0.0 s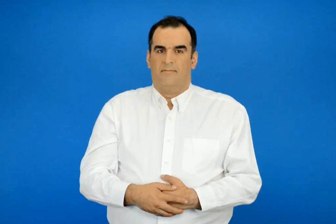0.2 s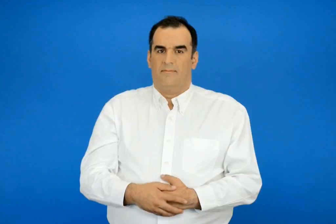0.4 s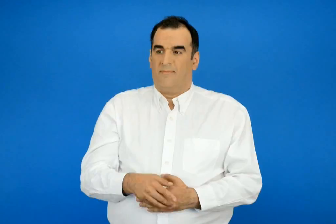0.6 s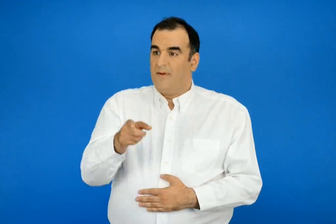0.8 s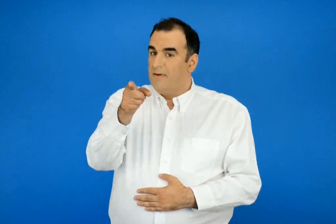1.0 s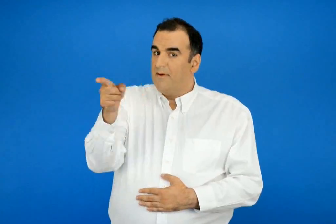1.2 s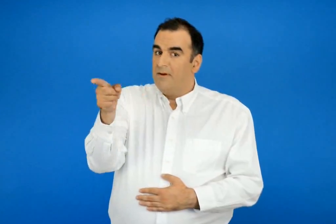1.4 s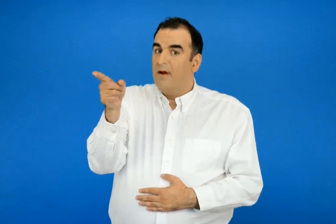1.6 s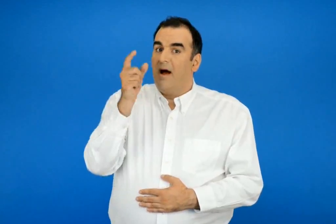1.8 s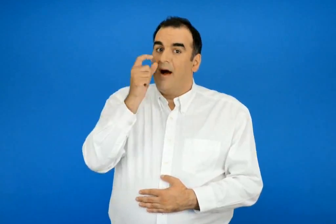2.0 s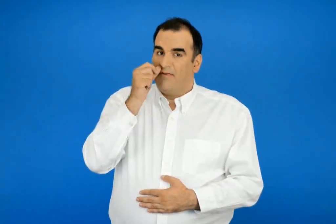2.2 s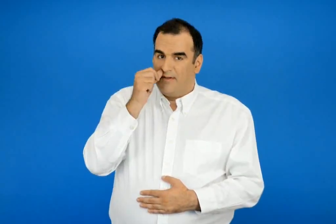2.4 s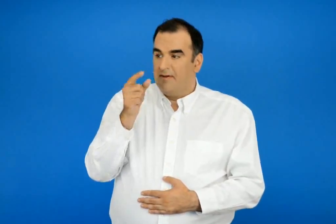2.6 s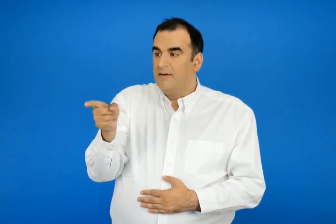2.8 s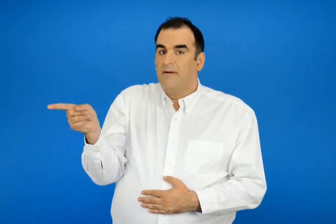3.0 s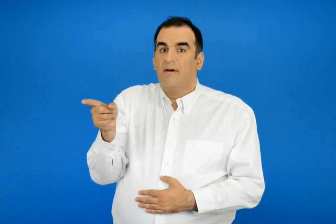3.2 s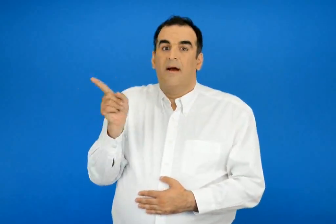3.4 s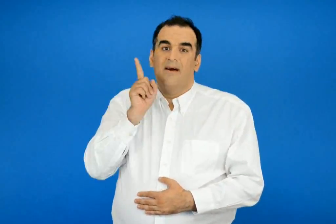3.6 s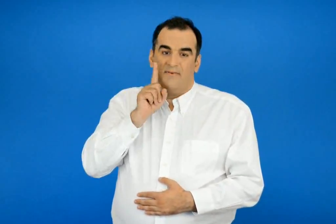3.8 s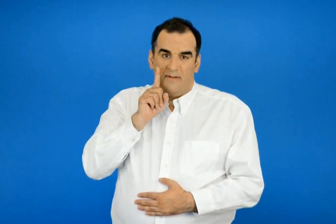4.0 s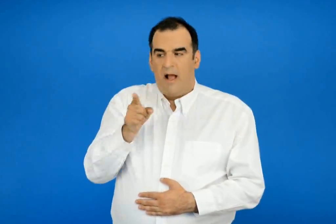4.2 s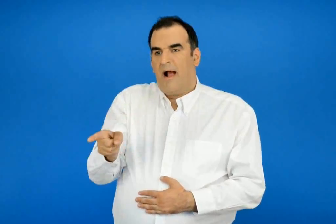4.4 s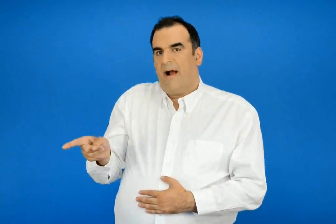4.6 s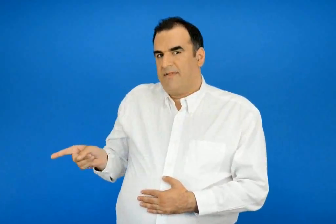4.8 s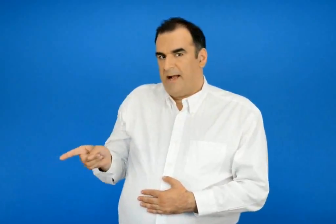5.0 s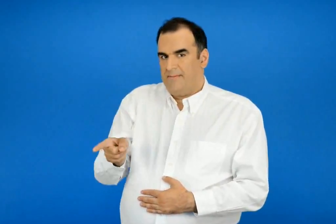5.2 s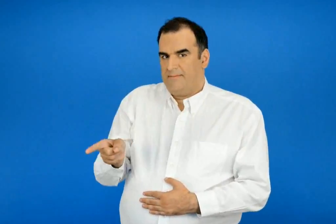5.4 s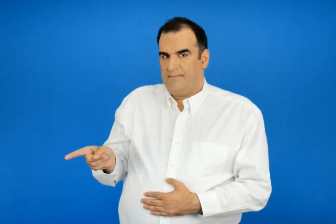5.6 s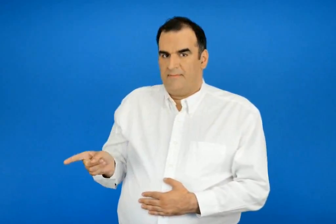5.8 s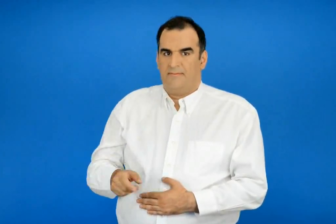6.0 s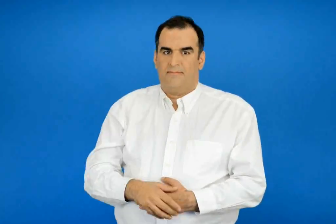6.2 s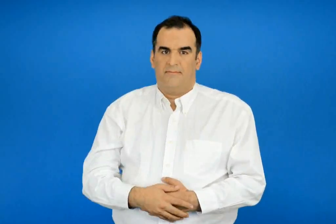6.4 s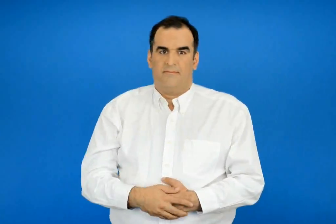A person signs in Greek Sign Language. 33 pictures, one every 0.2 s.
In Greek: αυτοί αυτές αυτά
